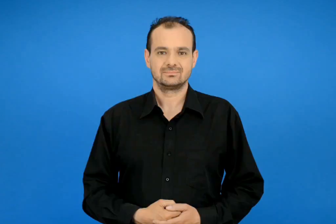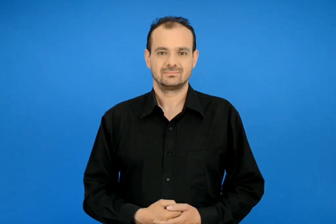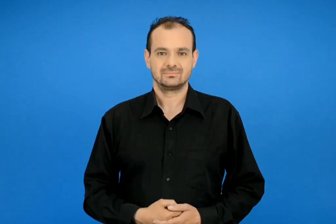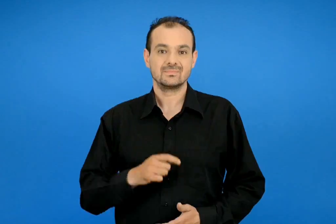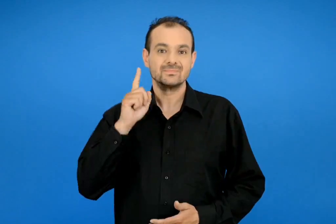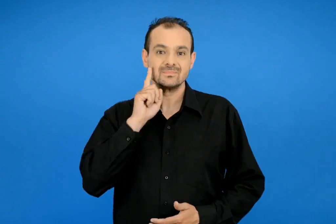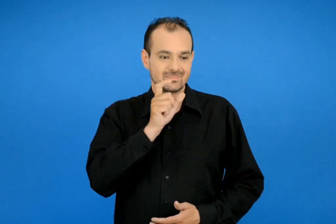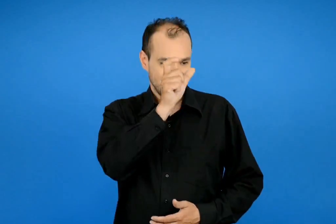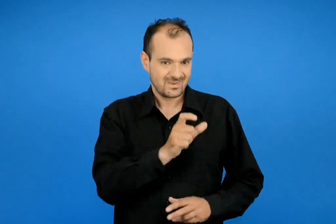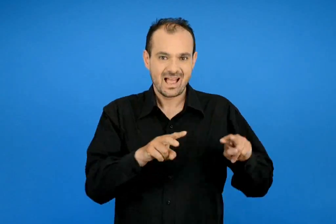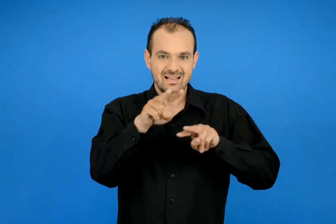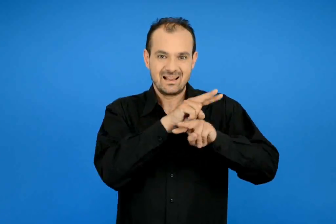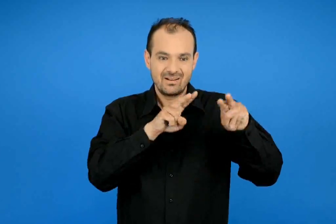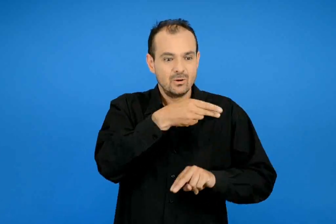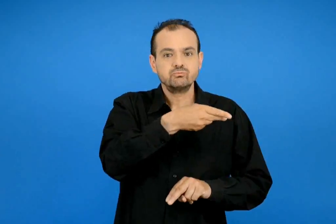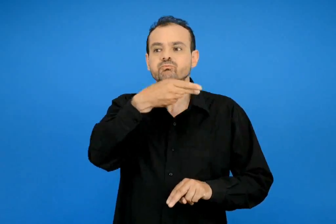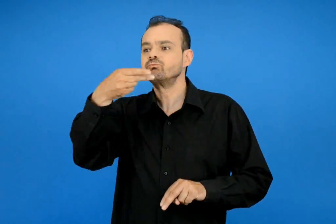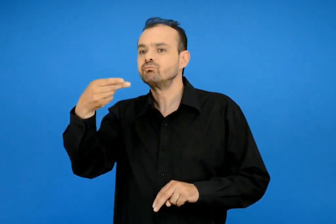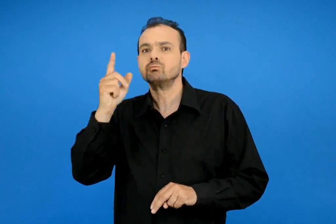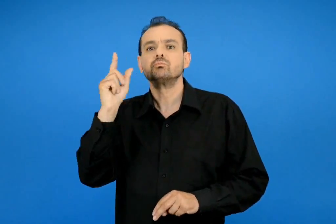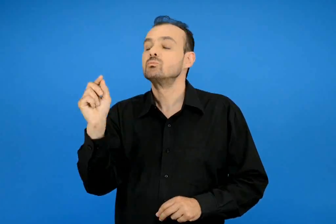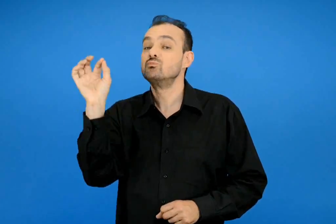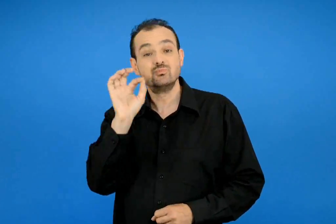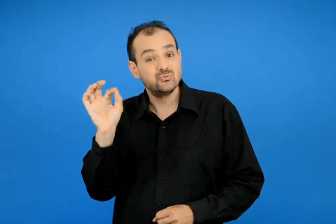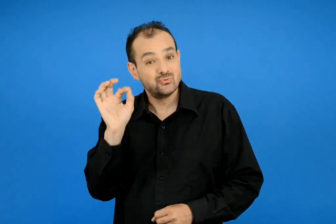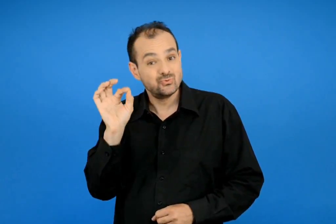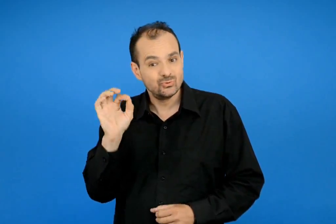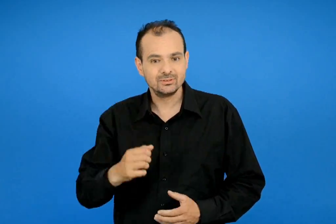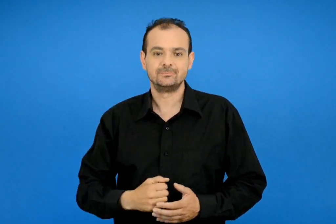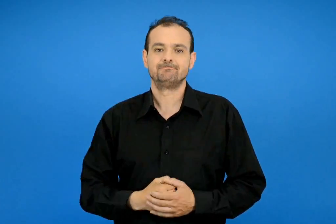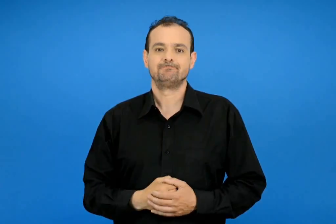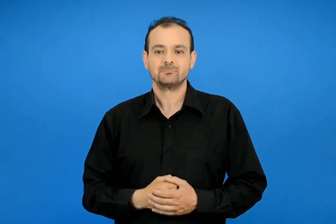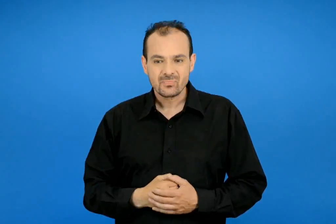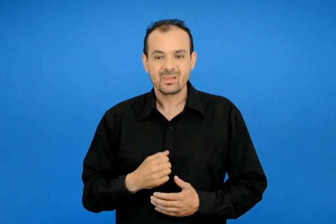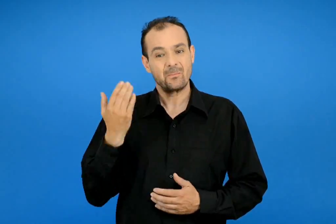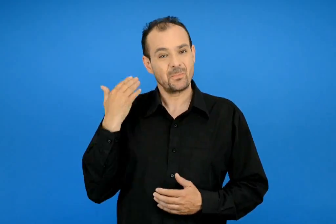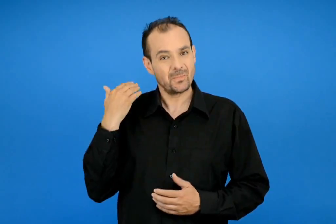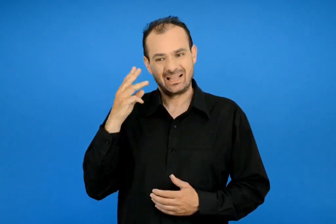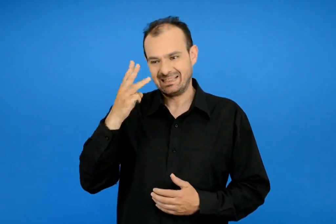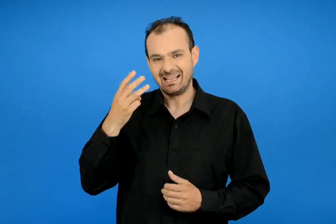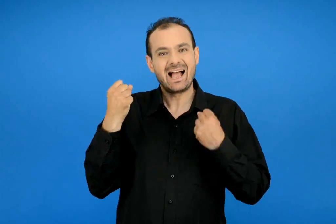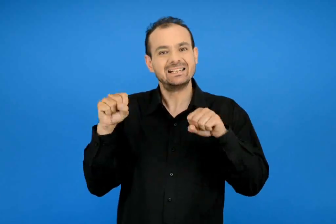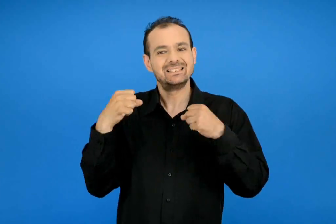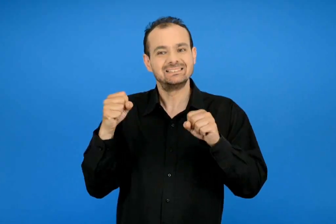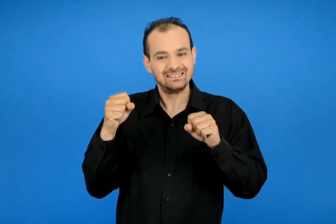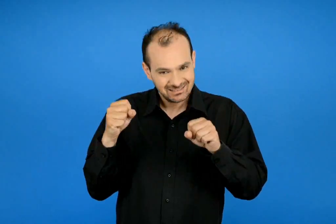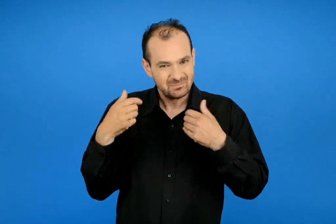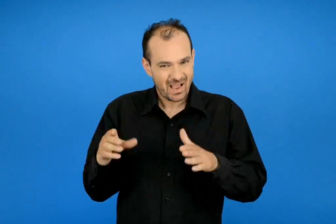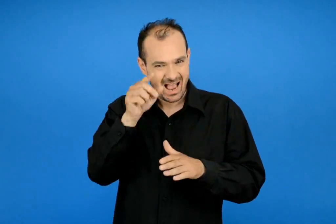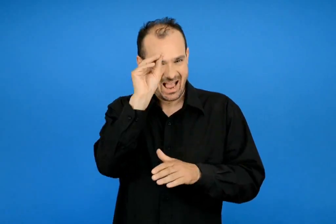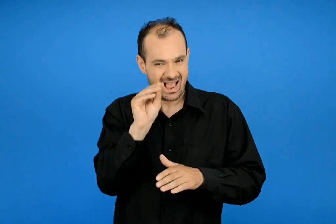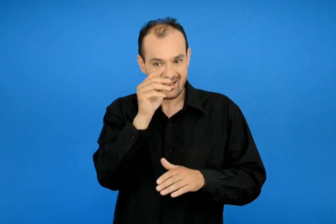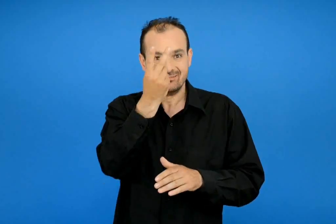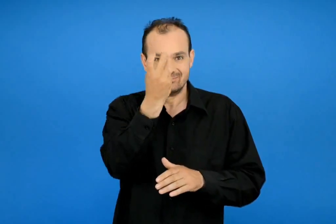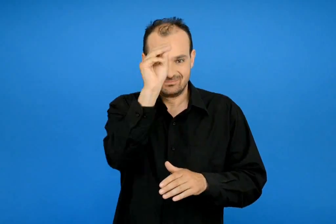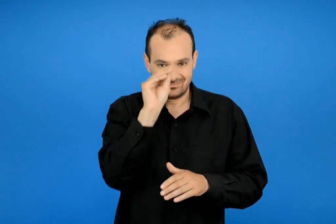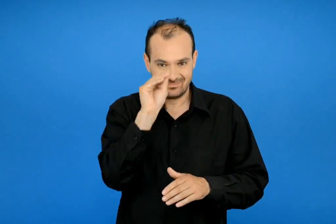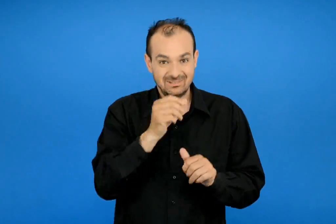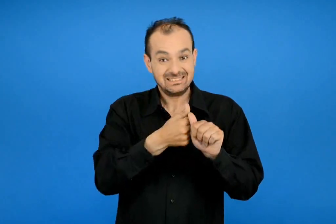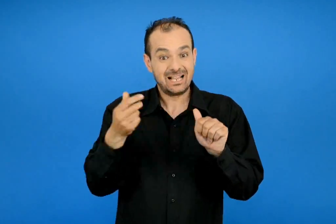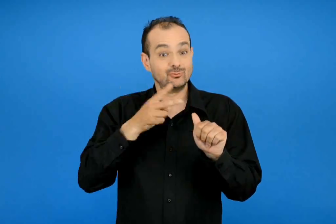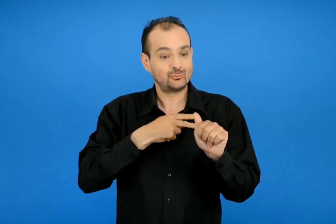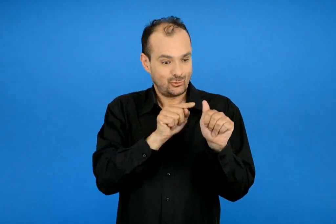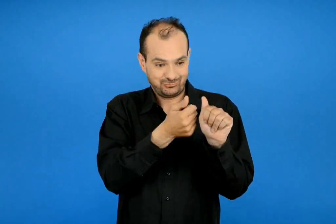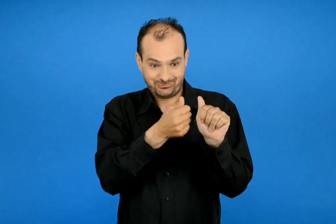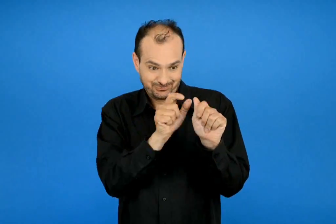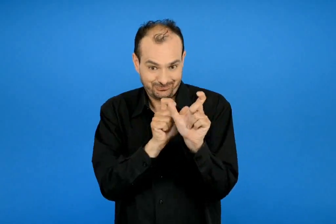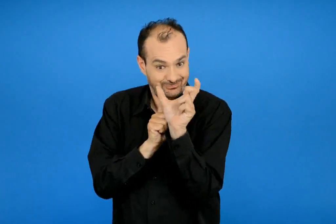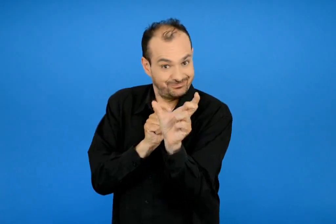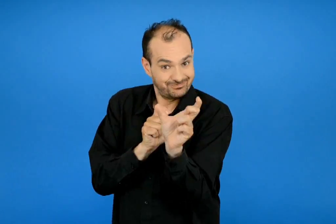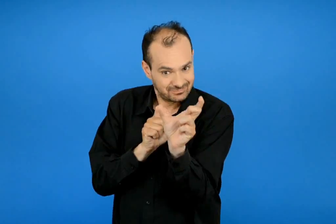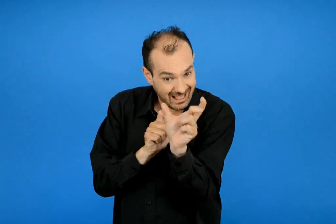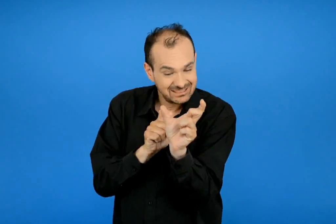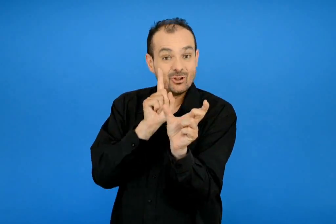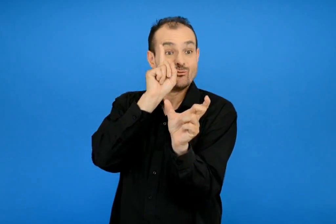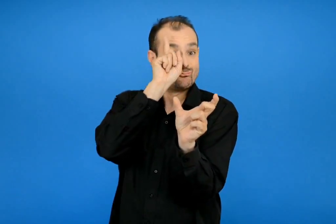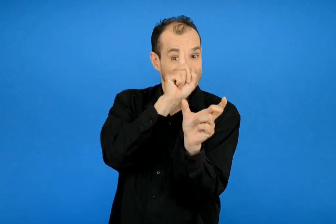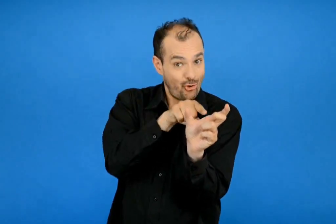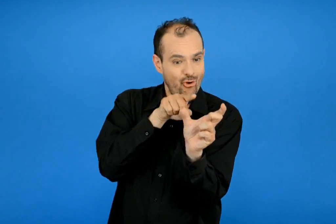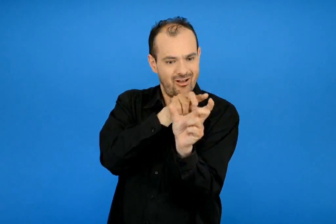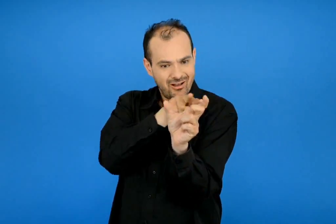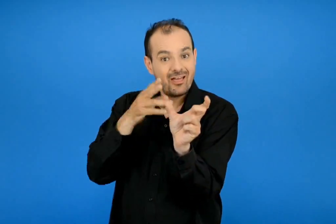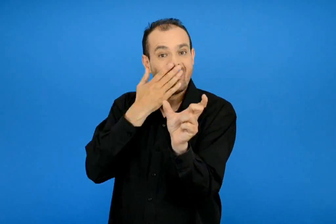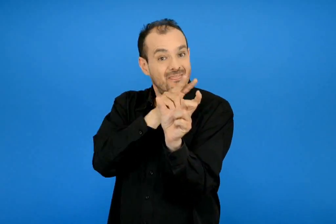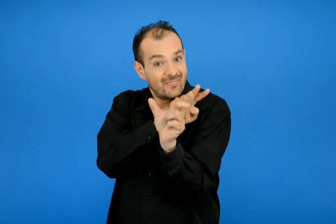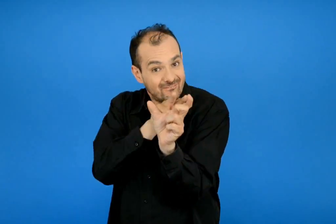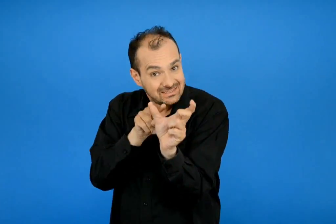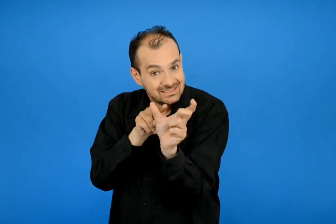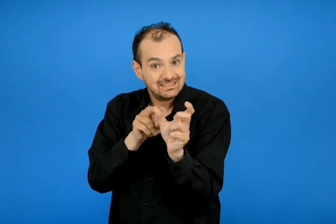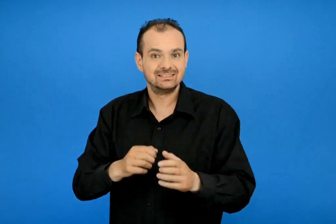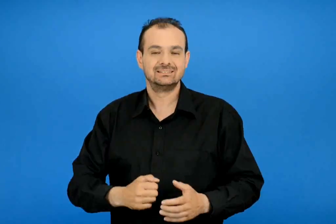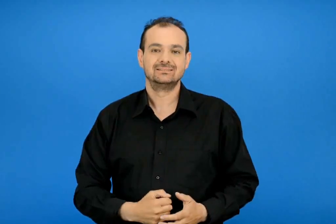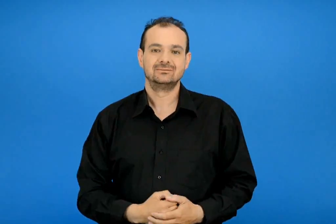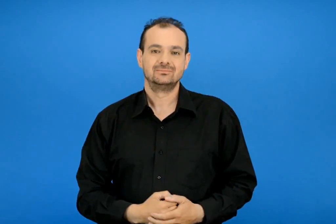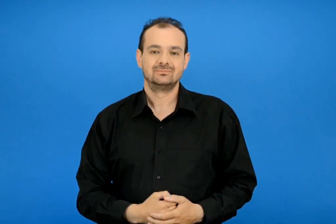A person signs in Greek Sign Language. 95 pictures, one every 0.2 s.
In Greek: που πήγε η συννεφενια ; γράψε στη σειρά τα γράμματα που συμπλήρωσες στην άσκηση 3 βάλε τόνο στη λέξη και διάβασε
